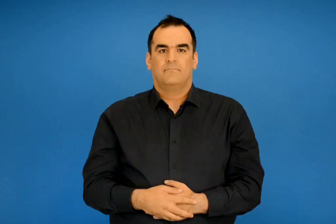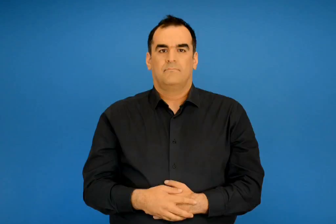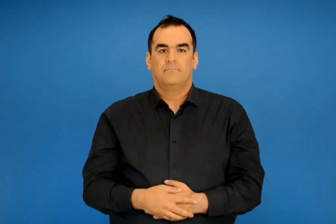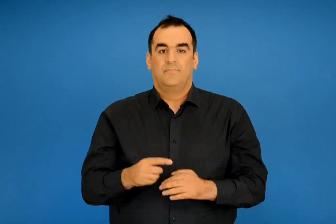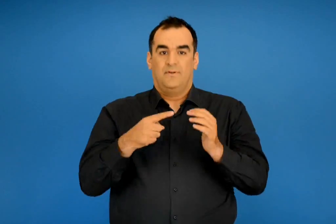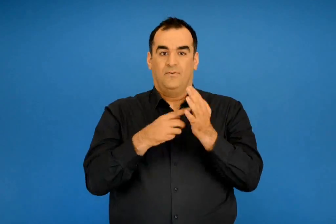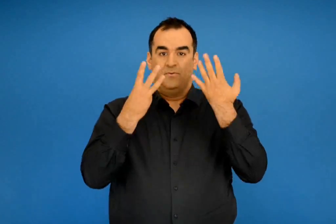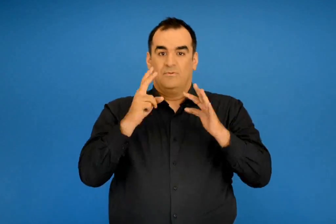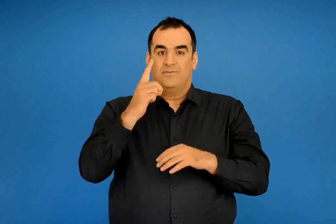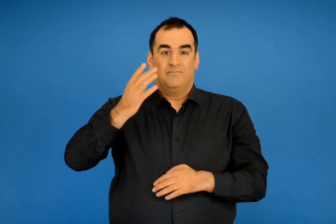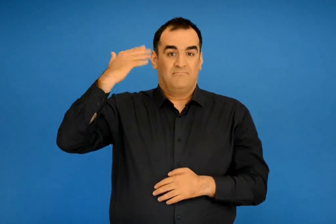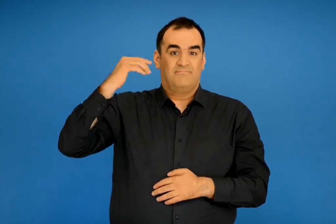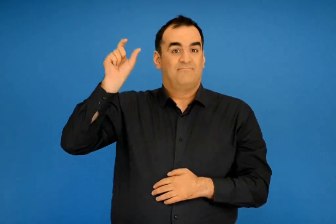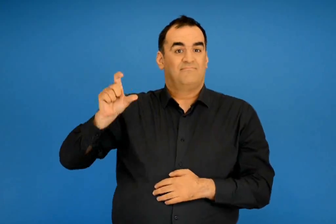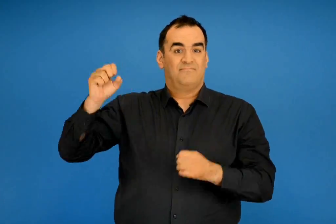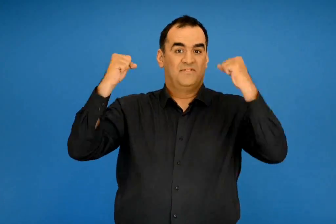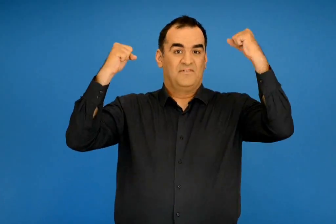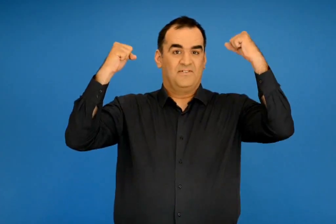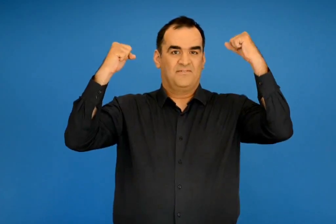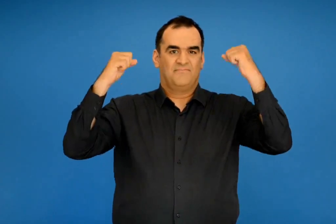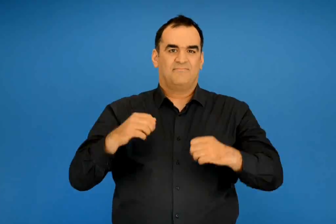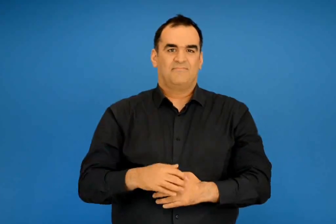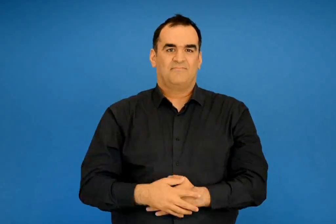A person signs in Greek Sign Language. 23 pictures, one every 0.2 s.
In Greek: οι ήρωες του 21
